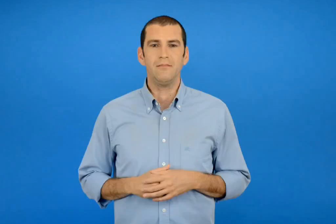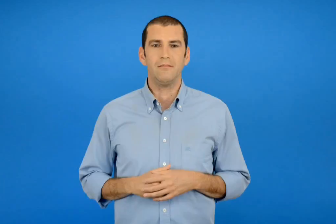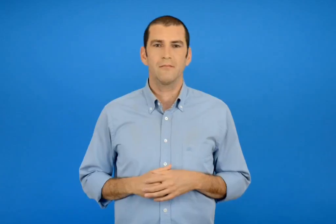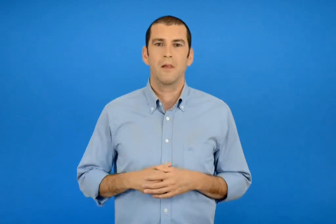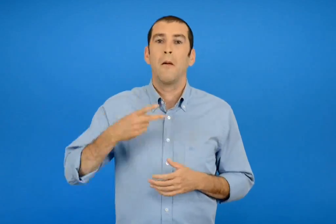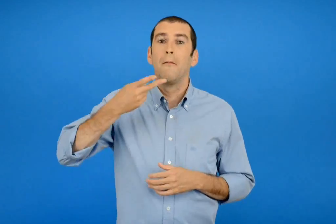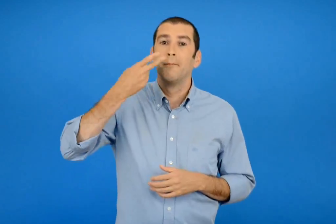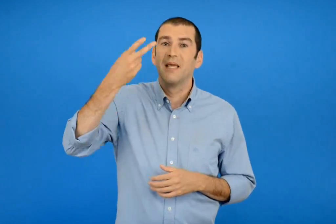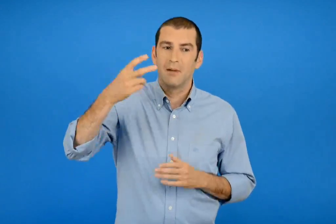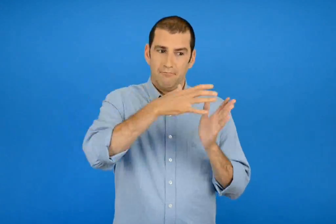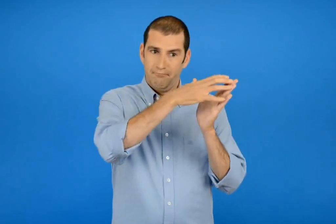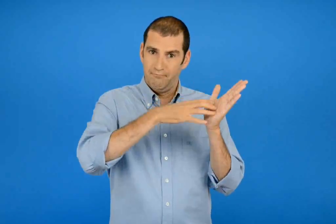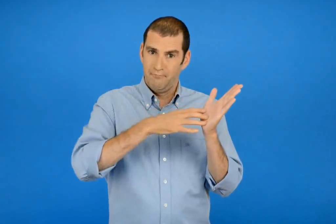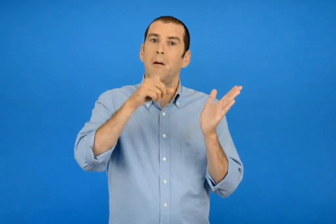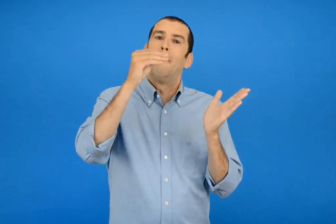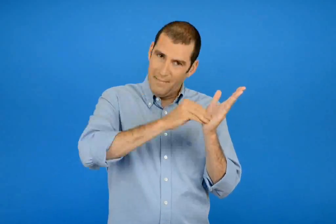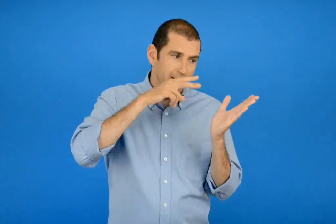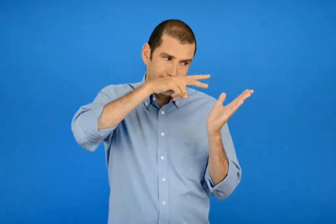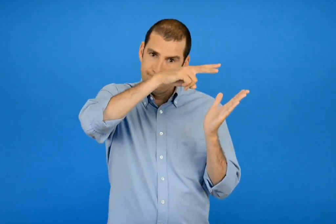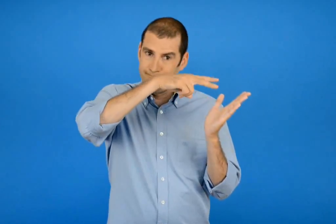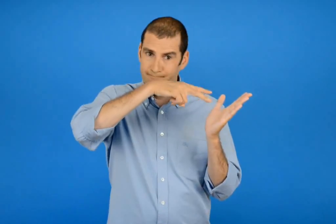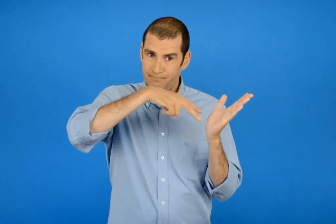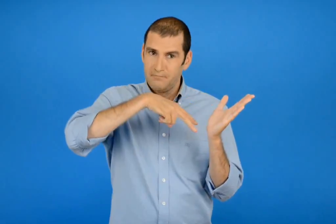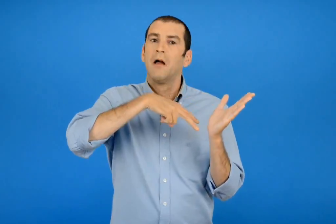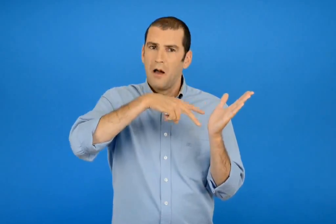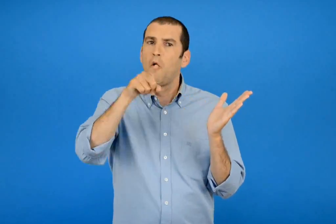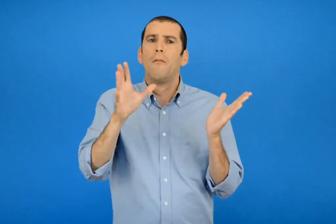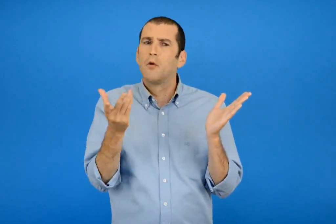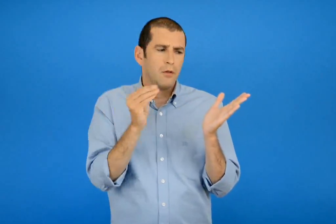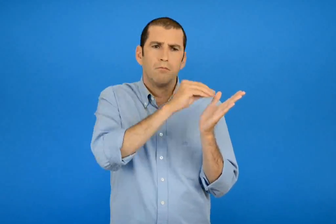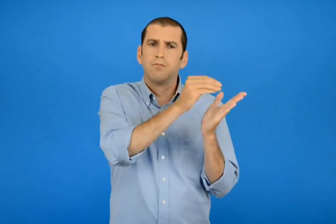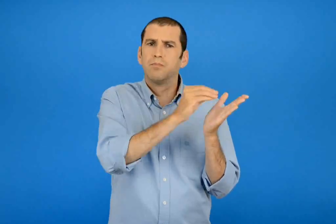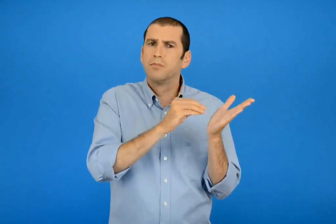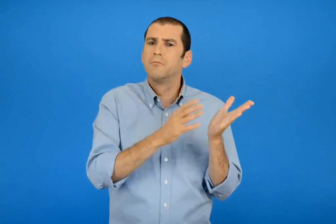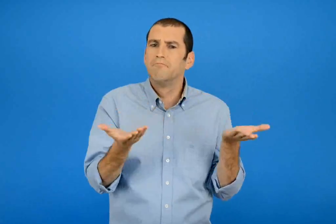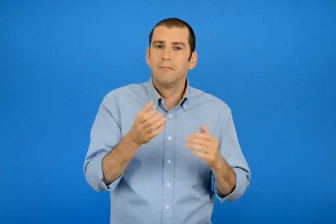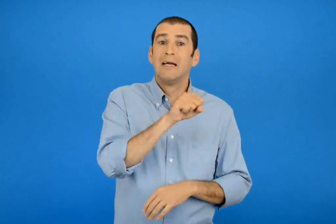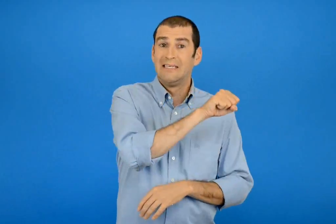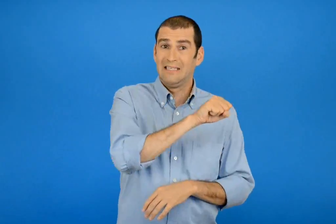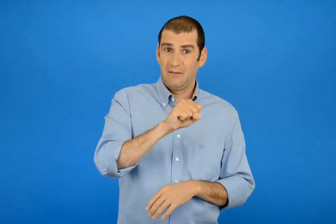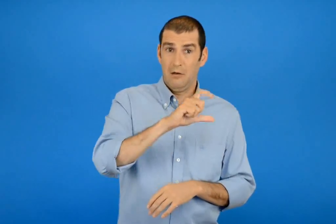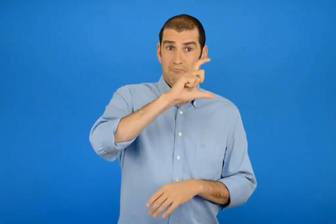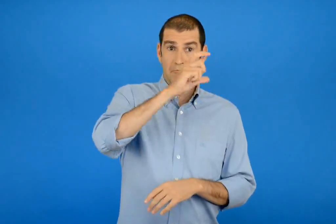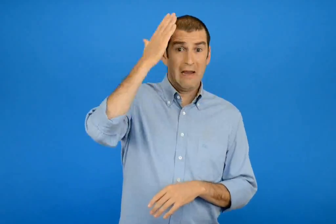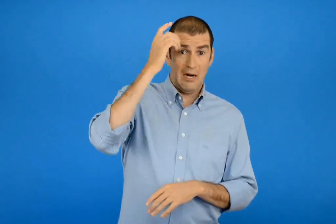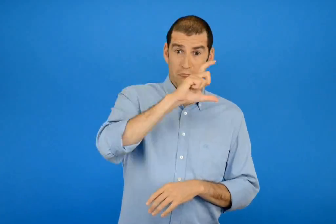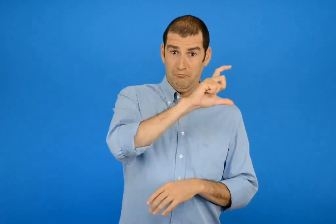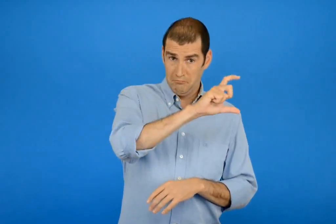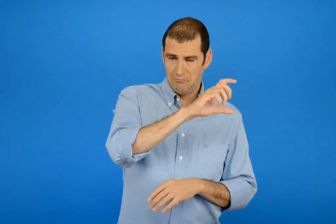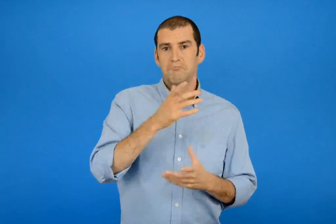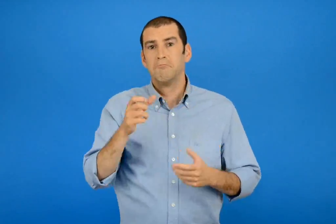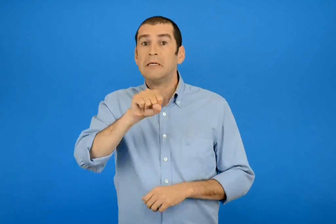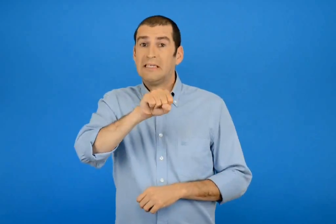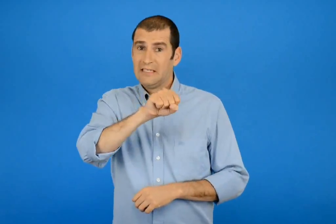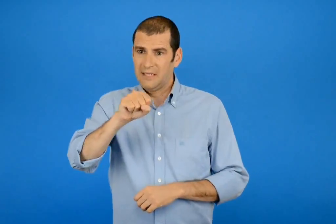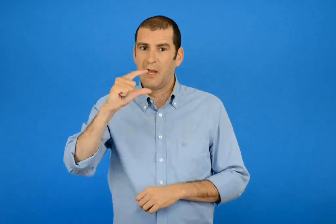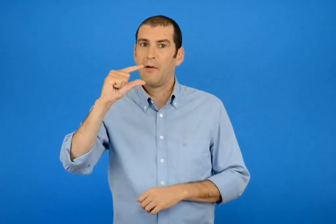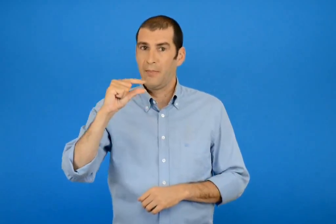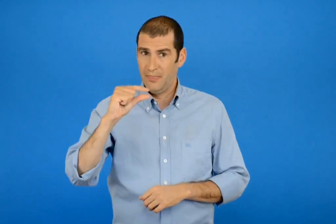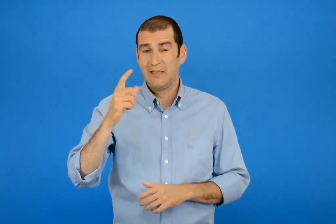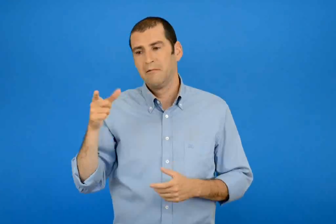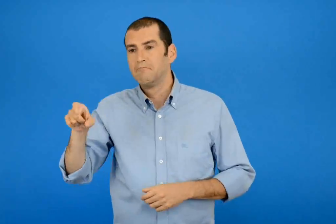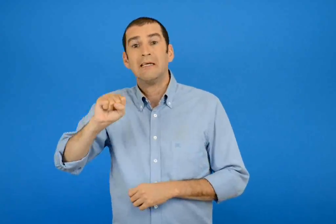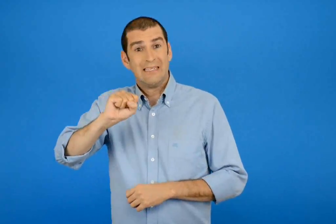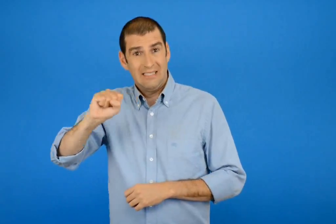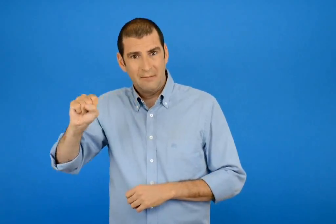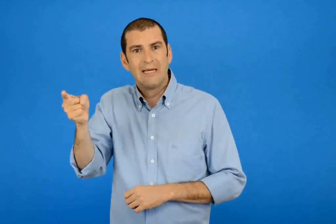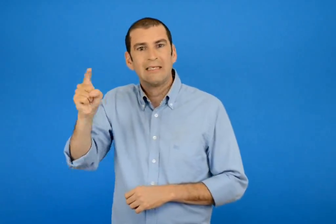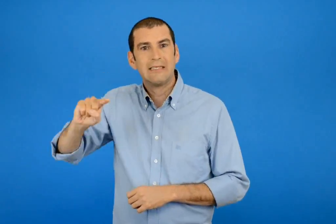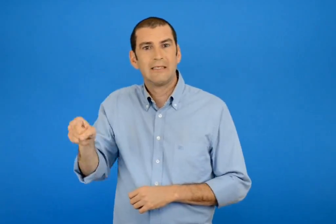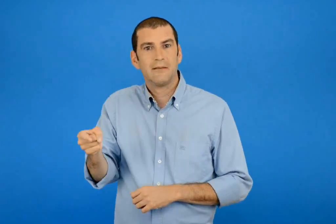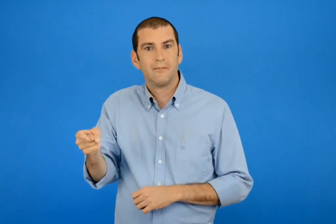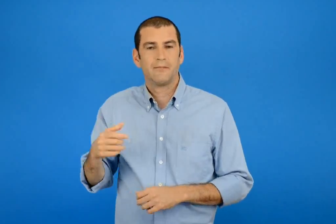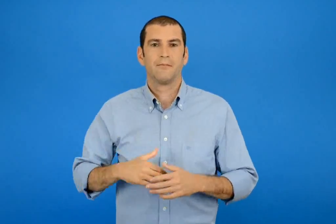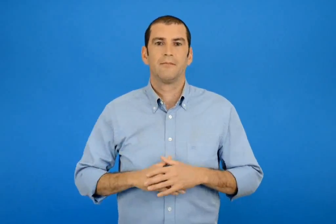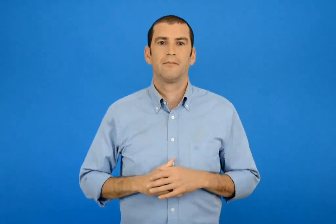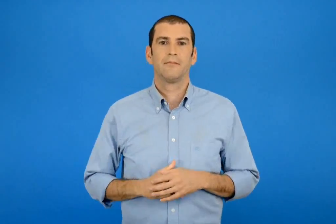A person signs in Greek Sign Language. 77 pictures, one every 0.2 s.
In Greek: διάβασε πάλι το ποίημα και βρες ποτέ βάζουμε σ σίγμα κεφάλαιο ποτέ βάζουμε σ σίγμα μικρό και ποτέ ς σίγμα τελικό
